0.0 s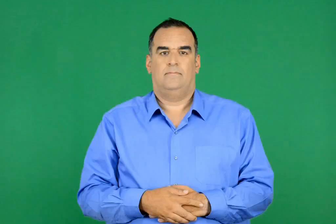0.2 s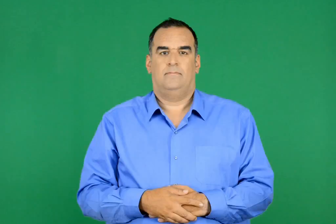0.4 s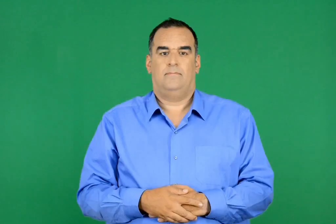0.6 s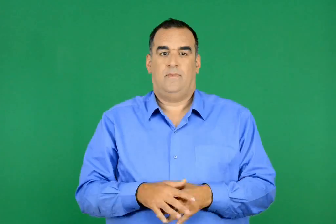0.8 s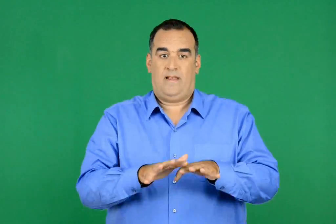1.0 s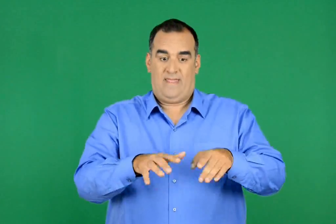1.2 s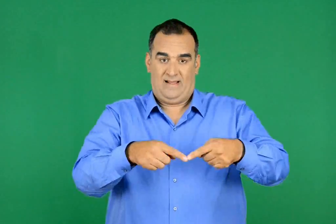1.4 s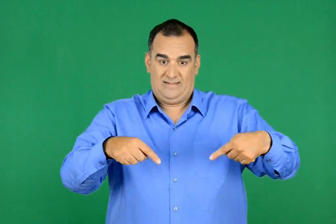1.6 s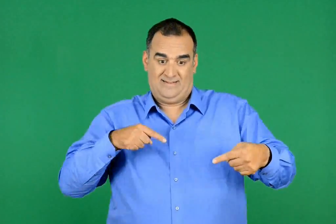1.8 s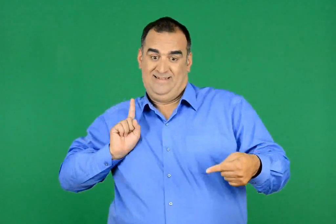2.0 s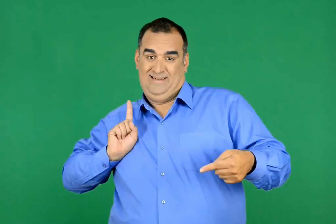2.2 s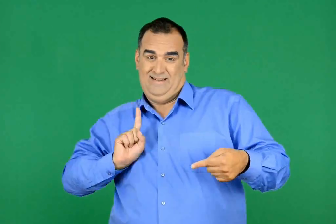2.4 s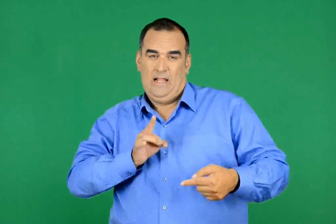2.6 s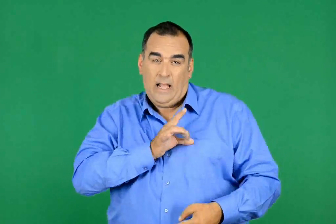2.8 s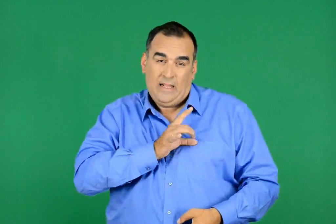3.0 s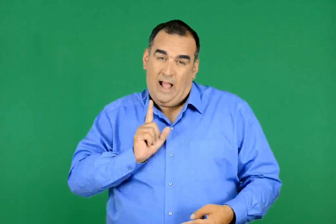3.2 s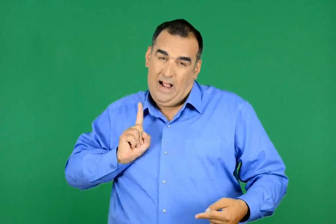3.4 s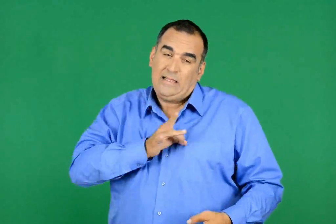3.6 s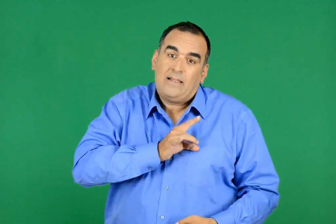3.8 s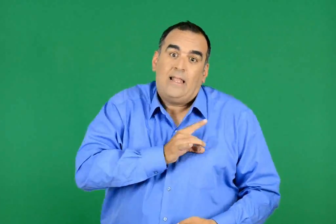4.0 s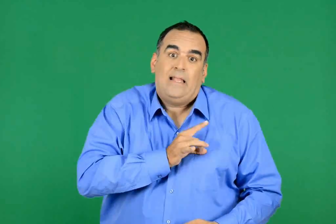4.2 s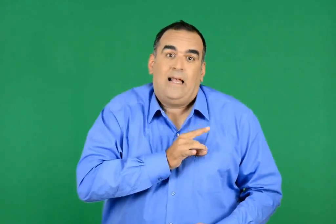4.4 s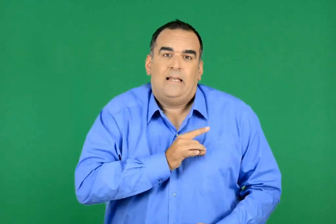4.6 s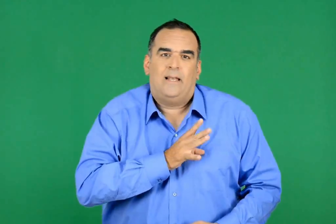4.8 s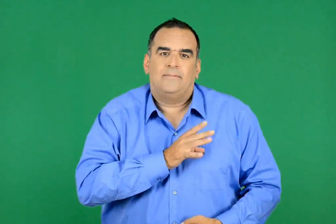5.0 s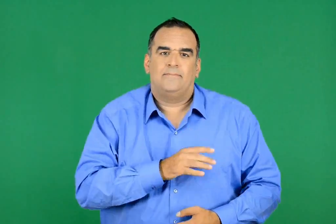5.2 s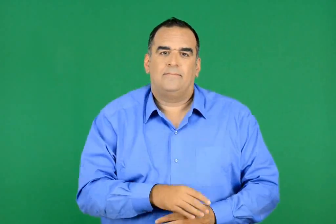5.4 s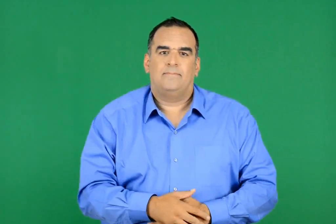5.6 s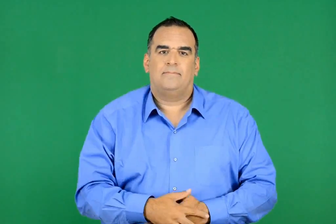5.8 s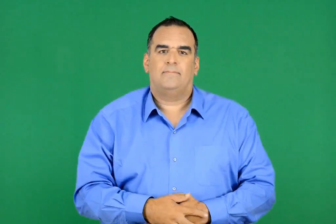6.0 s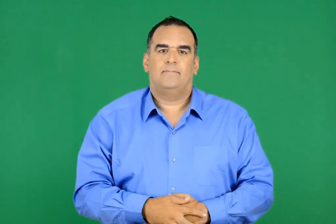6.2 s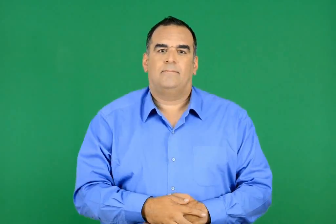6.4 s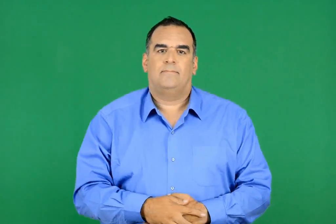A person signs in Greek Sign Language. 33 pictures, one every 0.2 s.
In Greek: η καρδιά της κόντευε να σπάσει , όταν έφθασε στη θάλασσα
